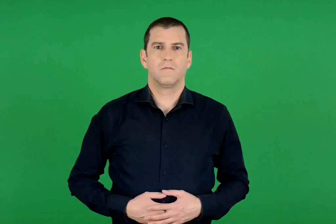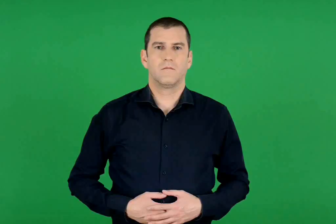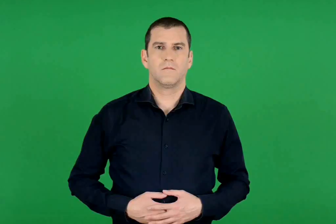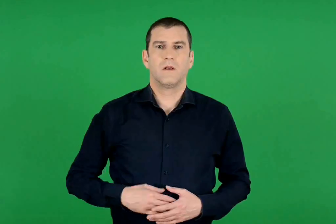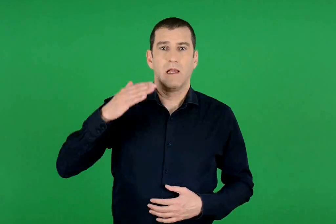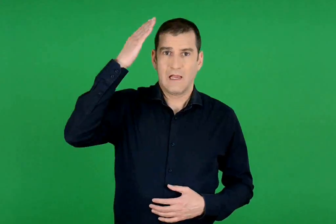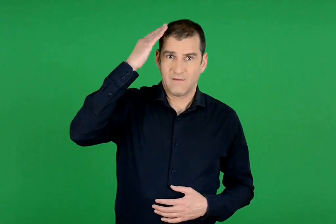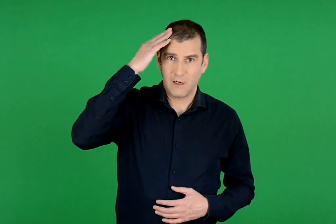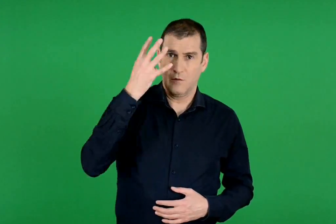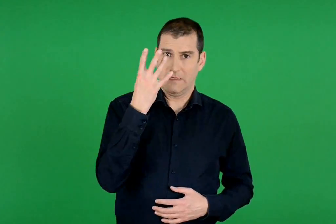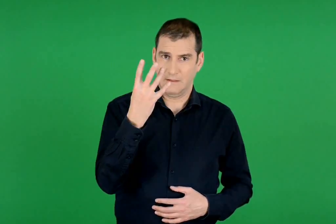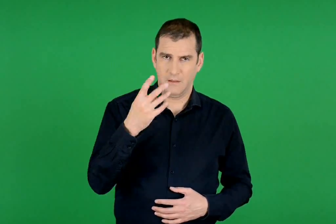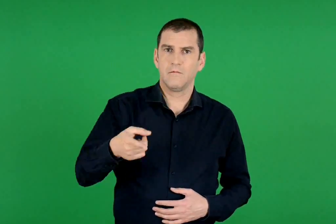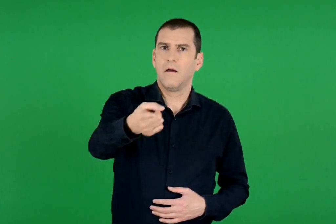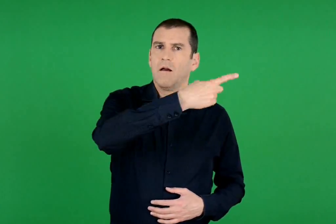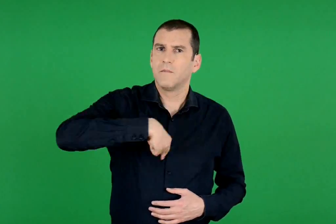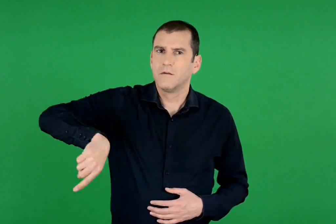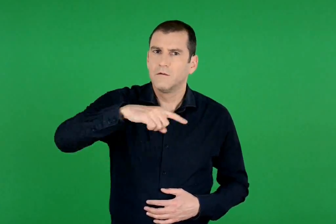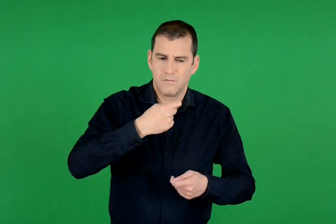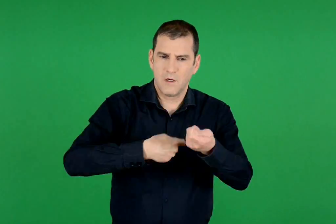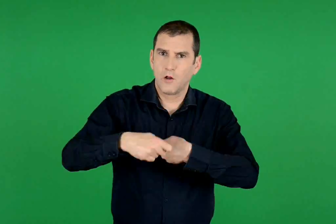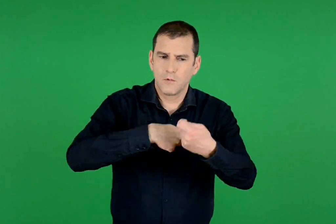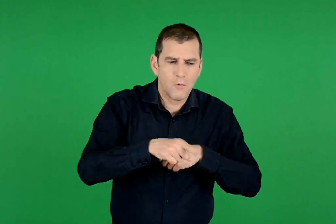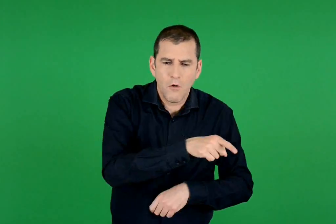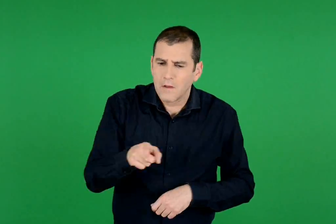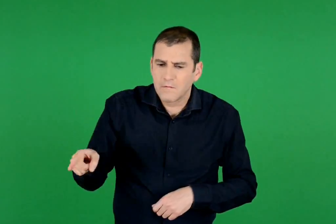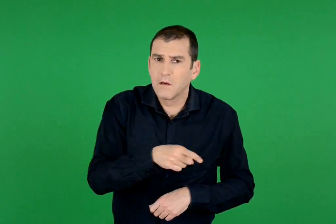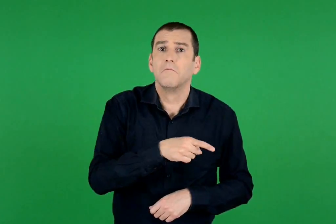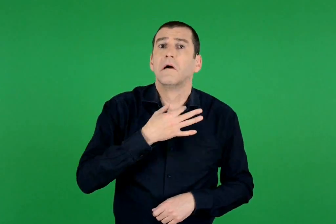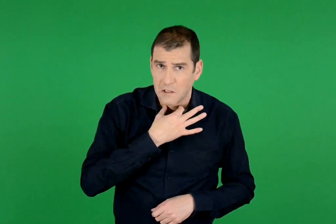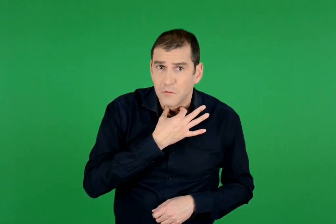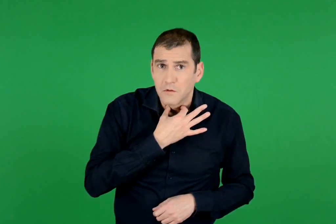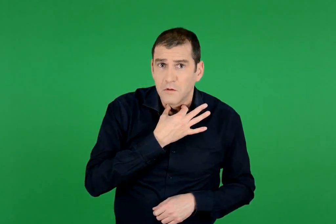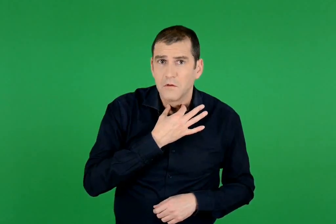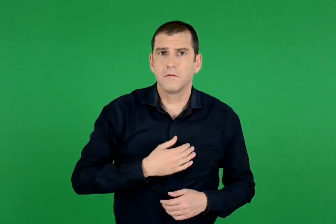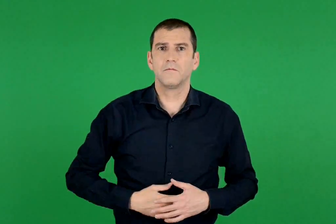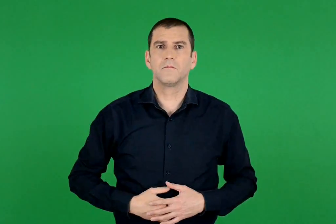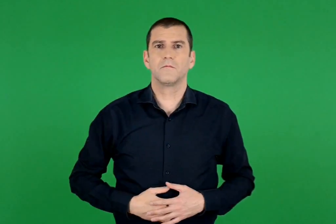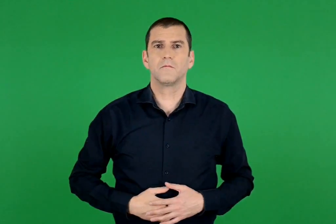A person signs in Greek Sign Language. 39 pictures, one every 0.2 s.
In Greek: κεφάλαιο 4. χρειαζόμαστε όλα αυτά που αγοράζουμε ;
